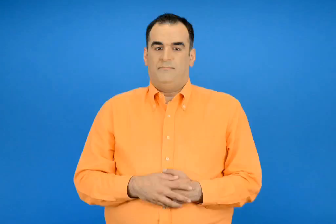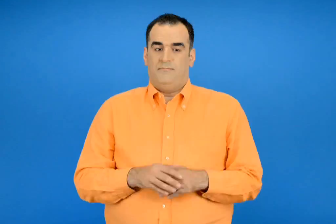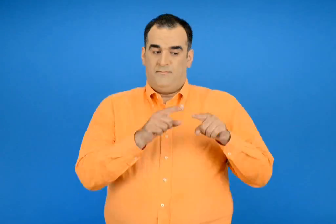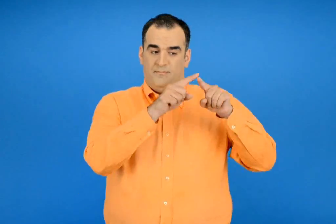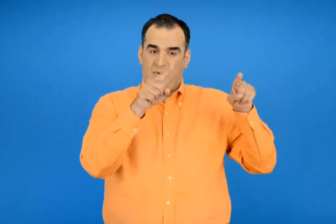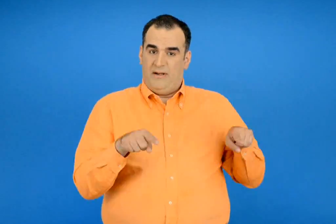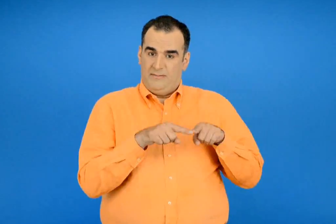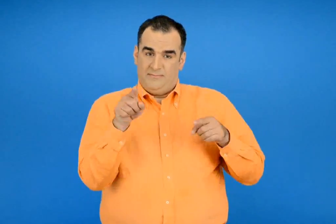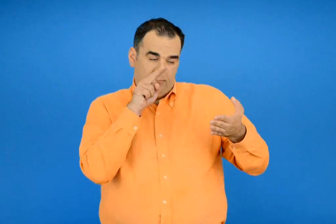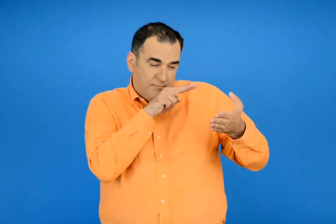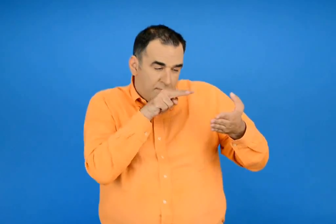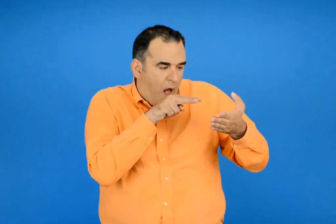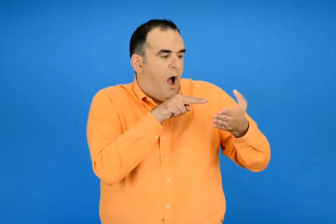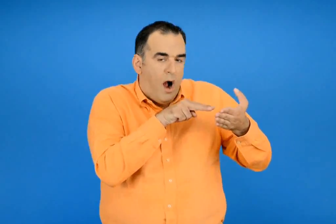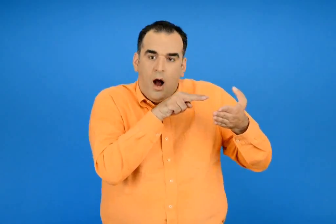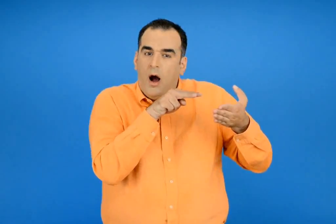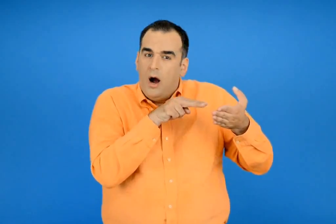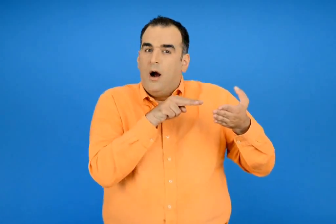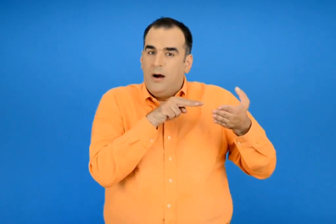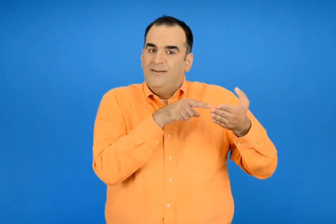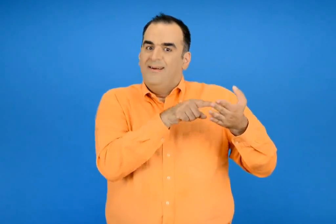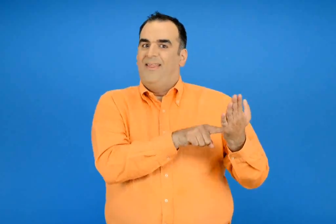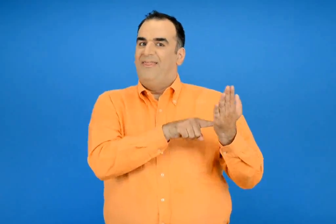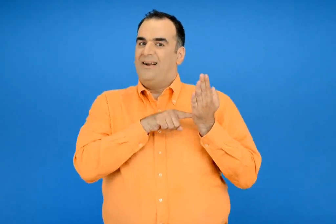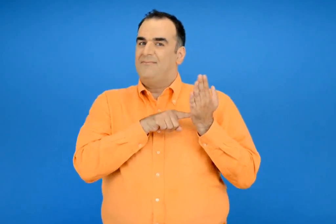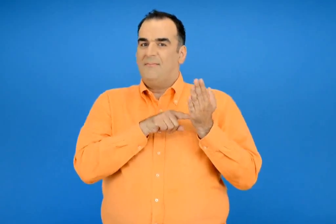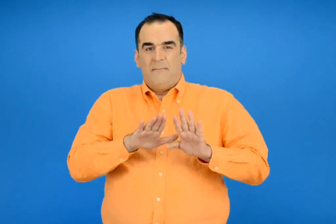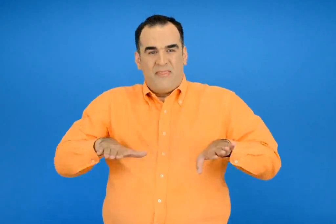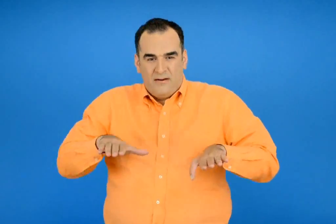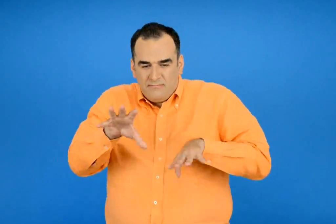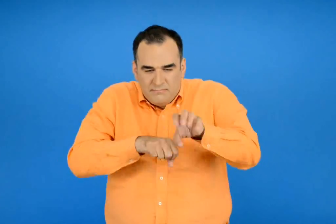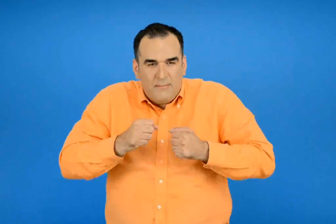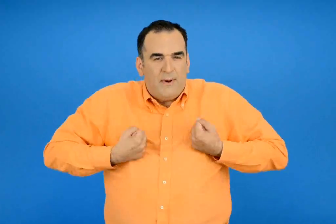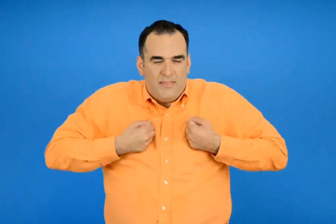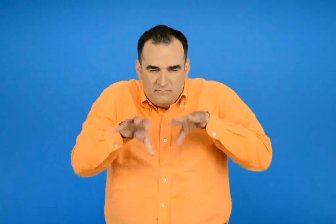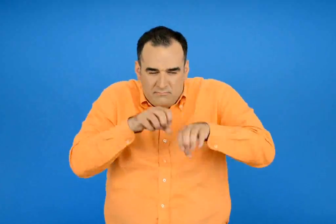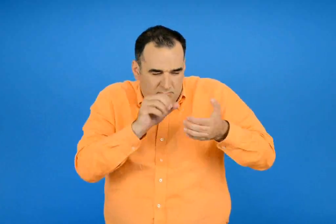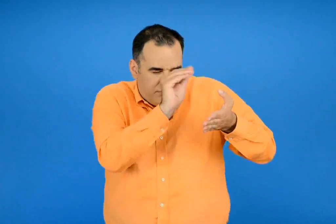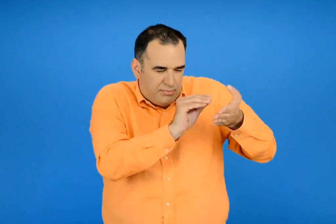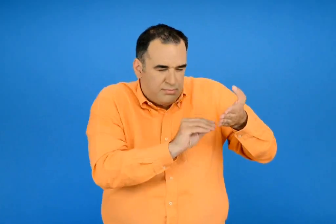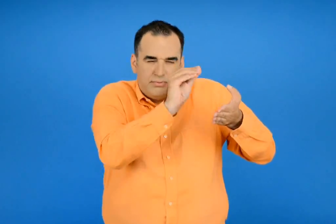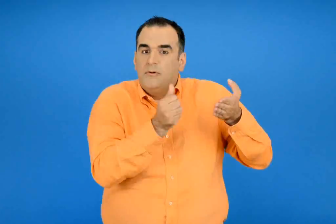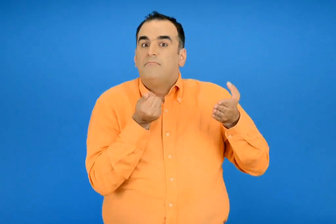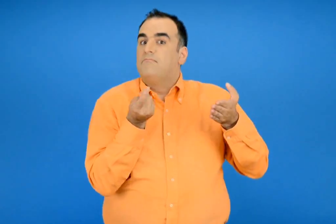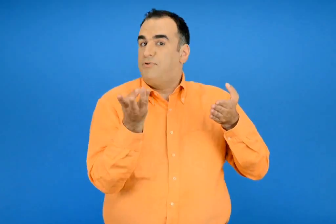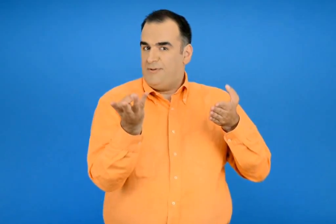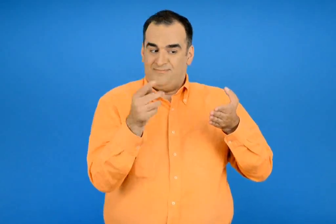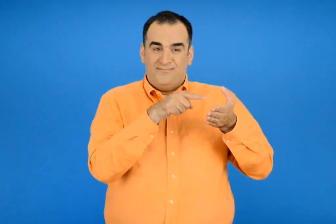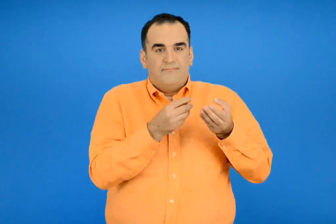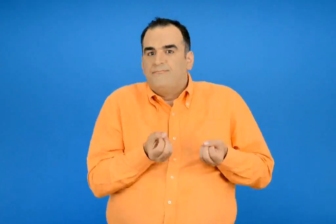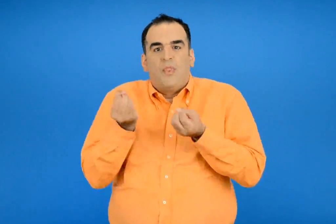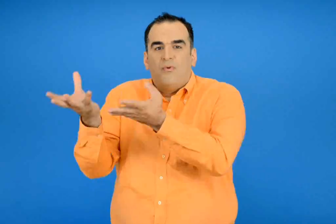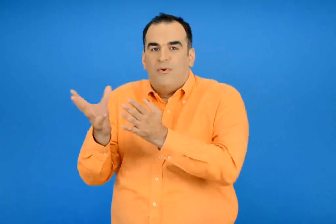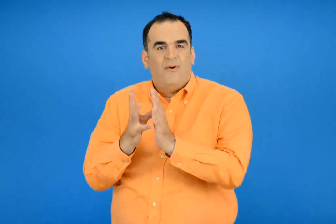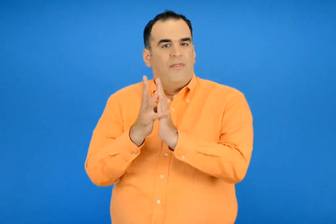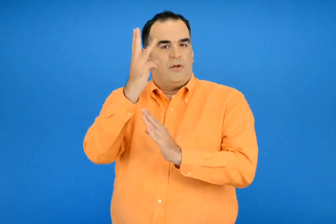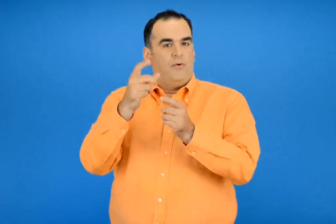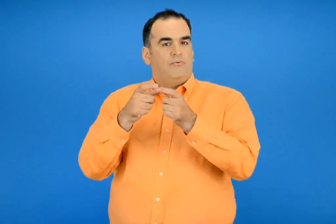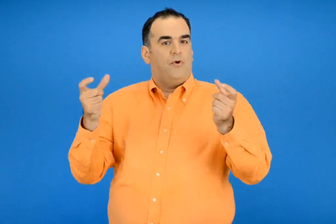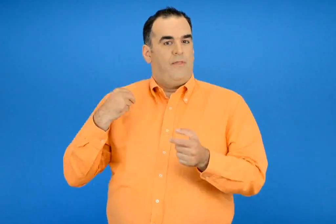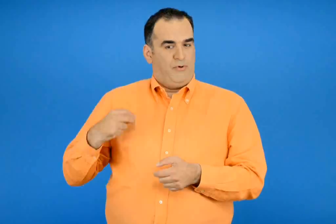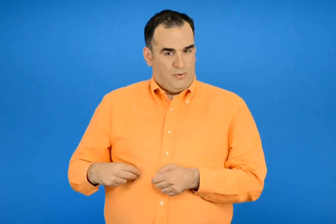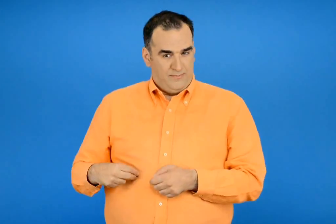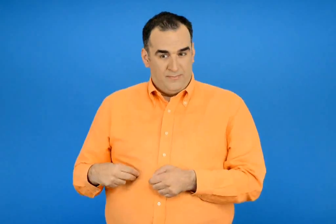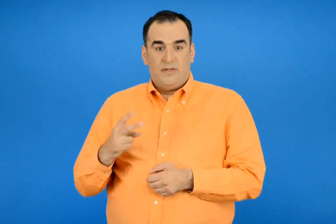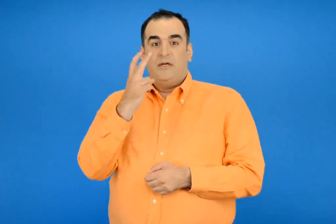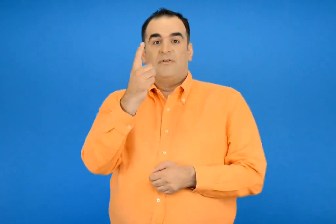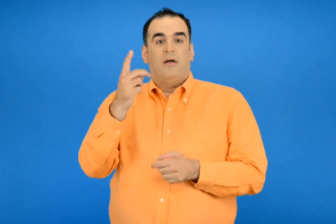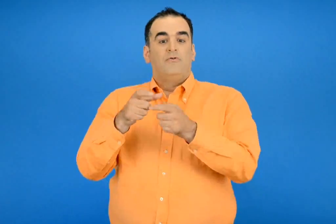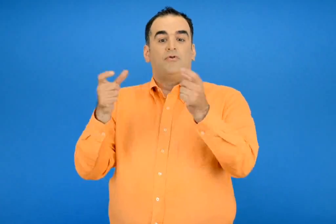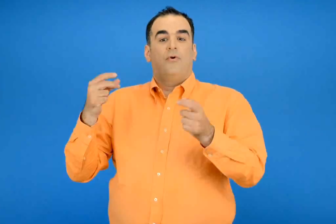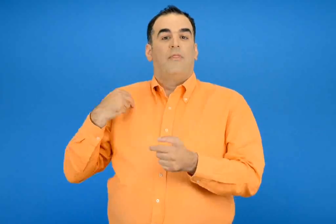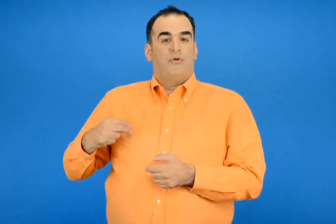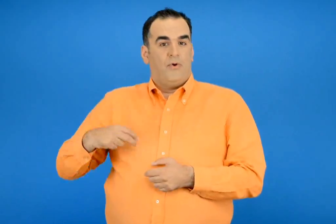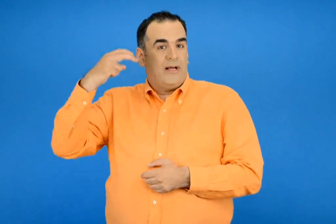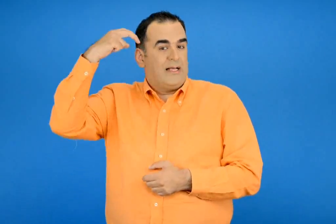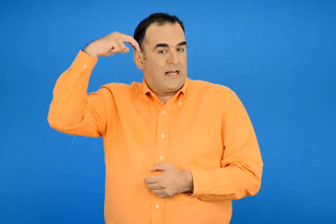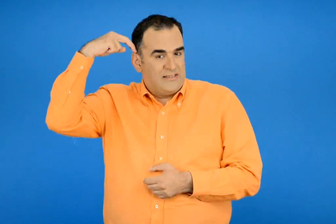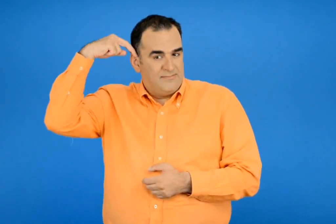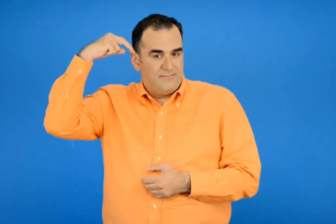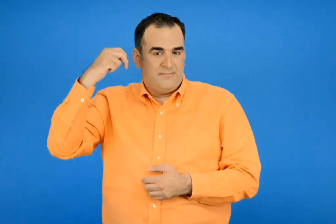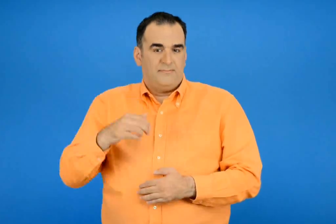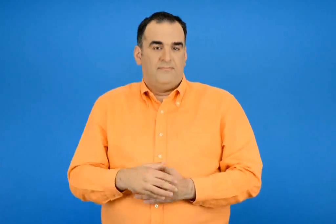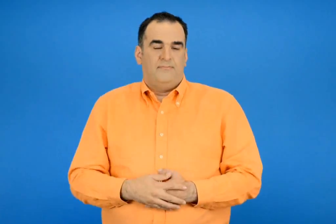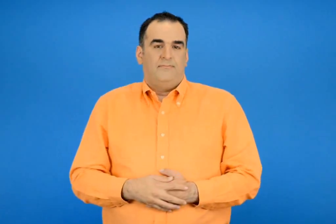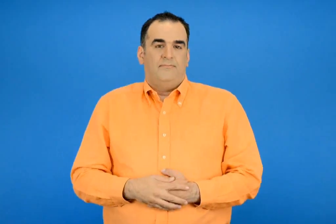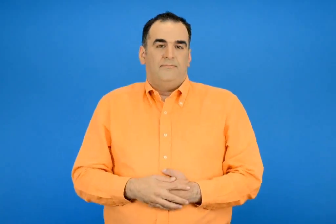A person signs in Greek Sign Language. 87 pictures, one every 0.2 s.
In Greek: παρατηρούμε προσεχτικά τα δεδομένα του πίνακα που μας δείχνει ποσά παιχνίδια μάζεψαν τα παιδιά για να προσφέρουν τις γιορτές στο 13ο και στο 21ο δημοτικό σχολείο κερατσινιού
